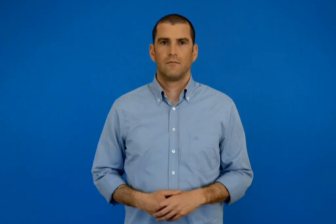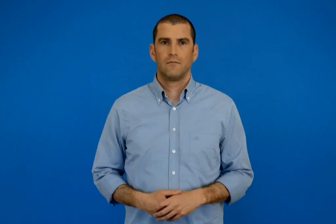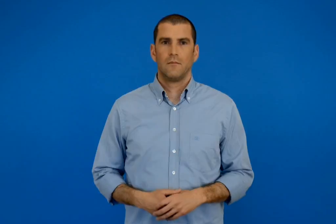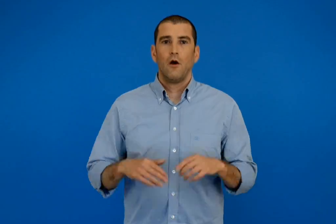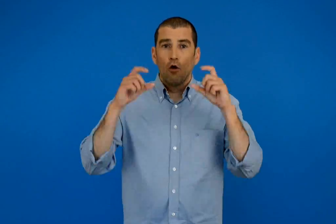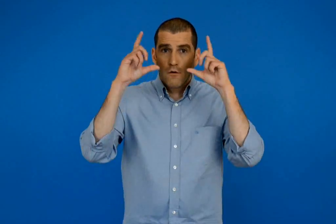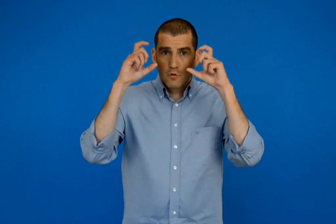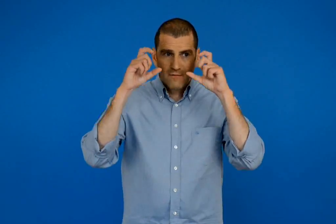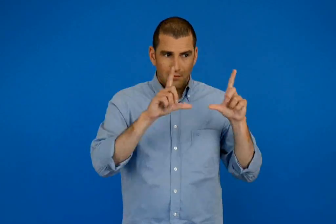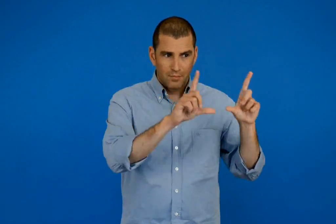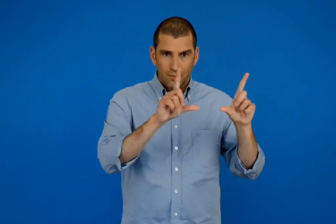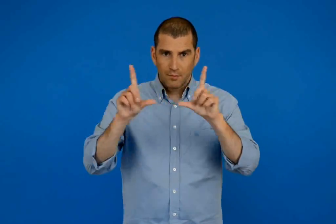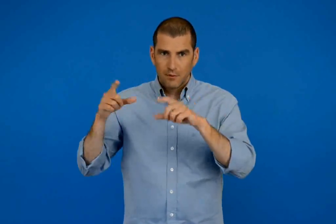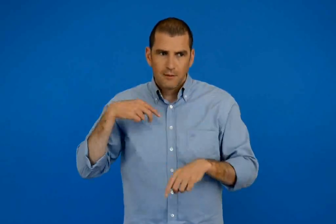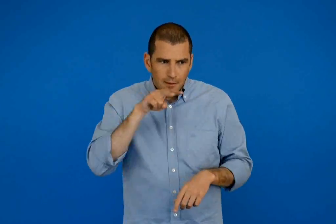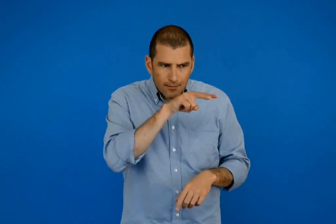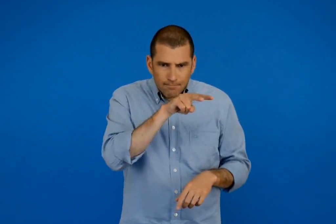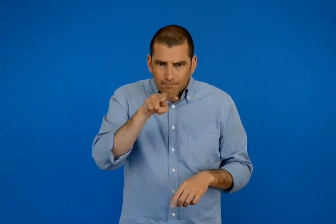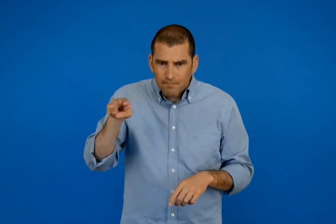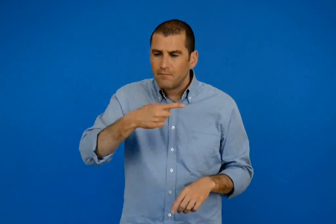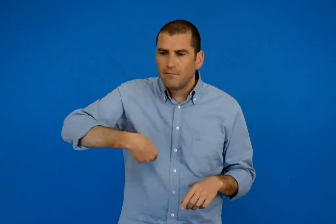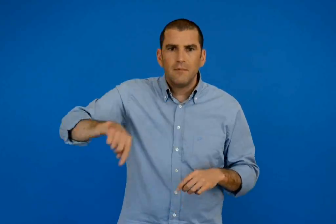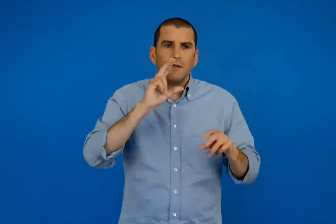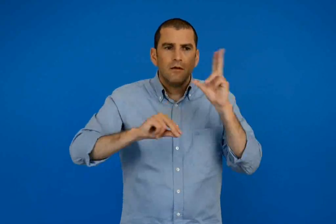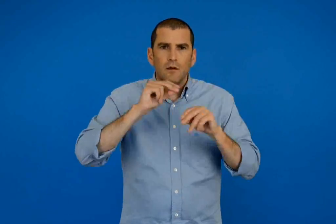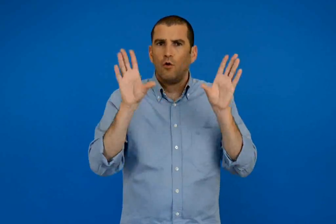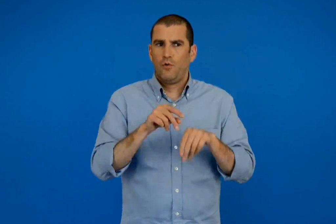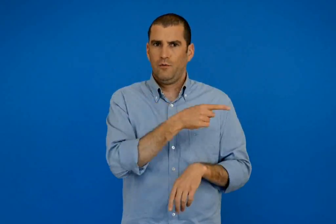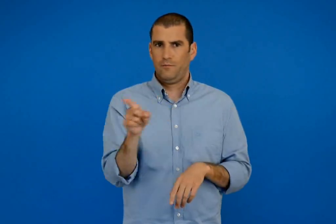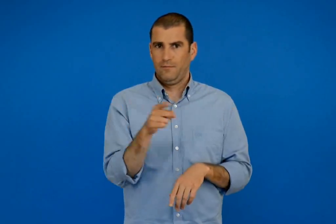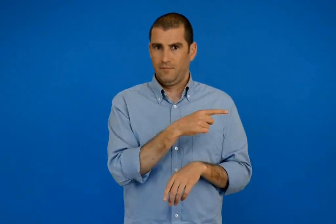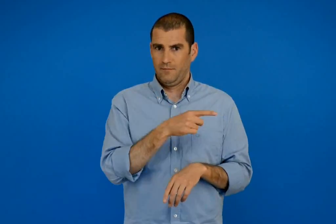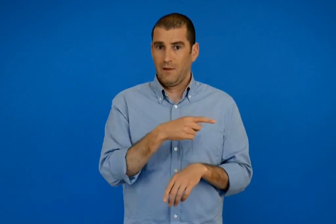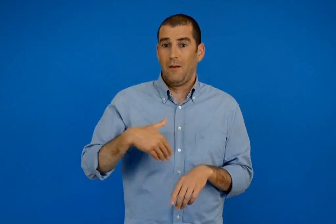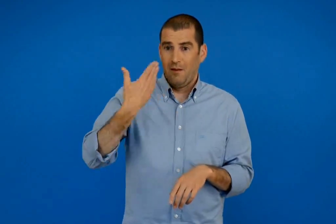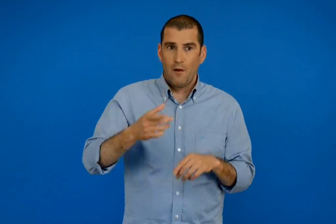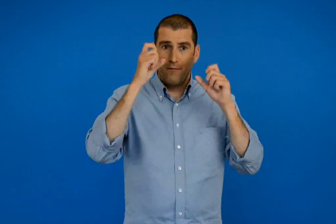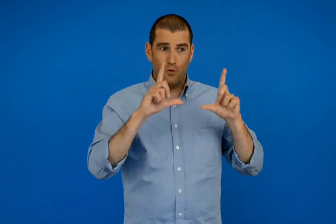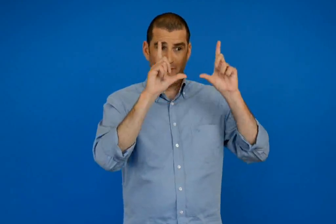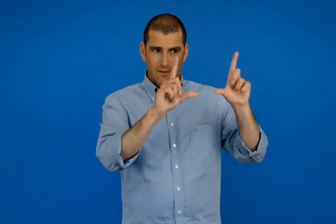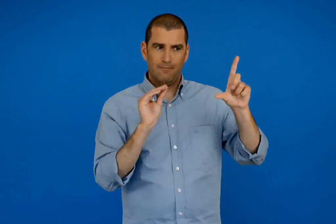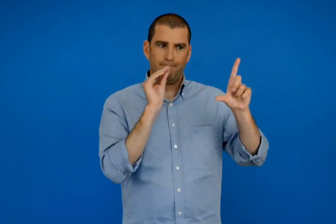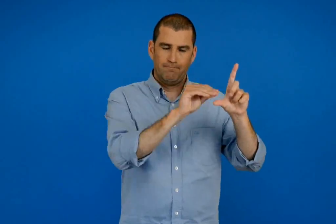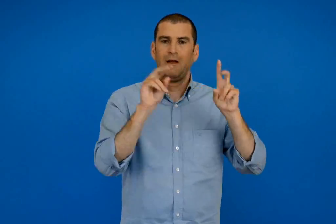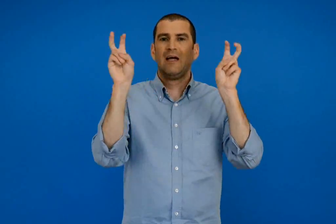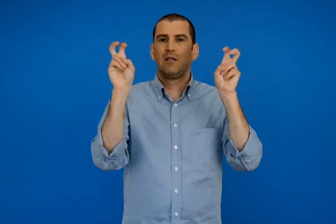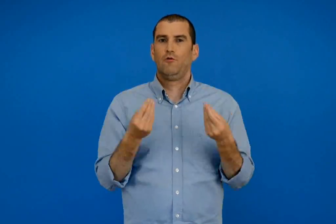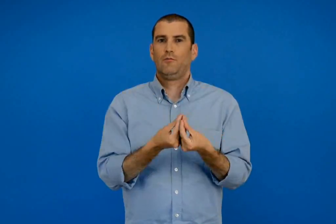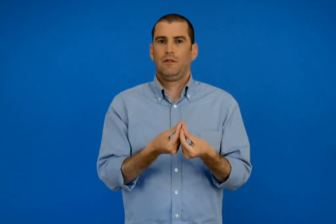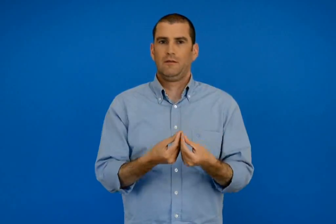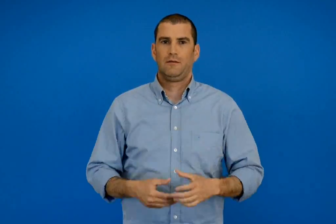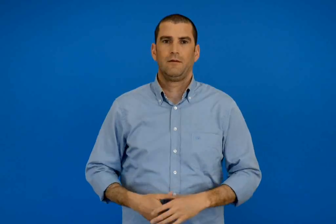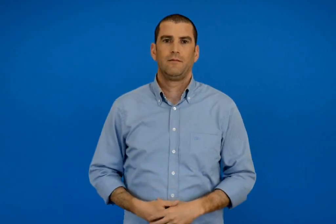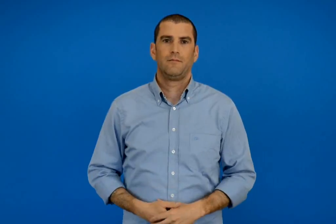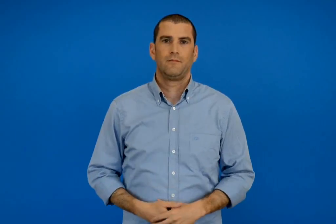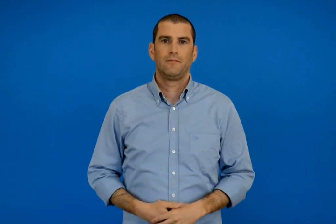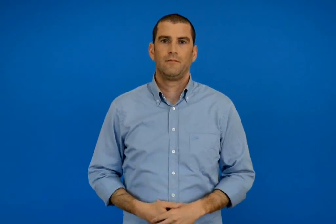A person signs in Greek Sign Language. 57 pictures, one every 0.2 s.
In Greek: παρατηρούμε τις φωτογραφίες και συζητάμε για αυτές σε κάθε φωτογραφία δίνουμε έναν τίτλο
